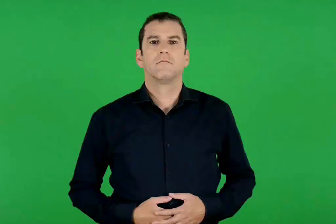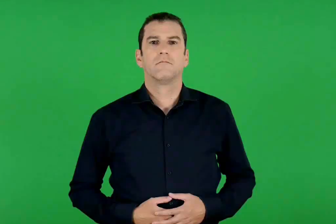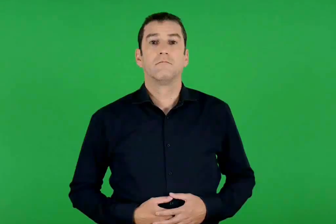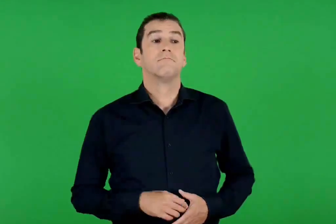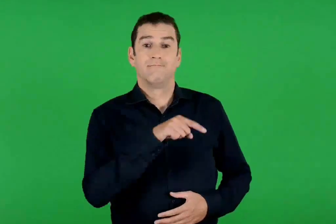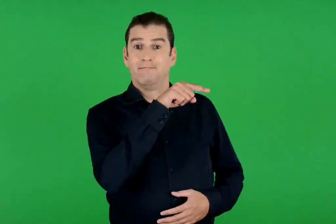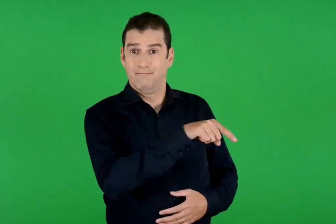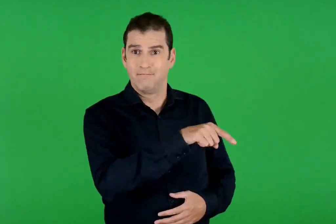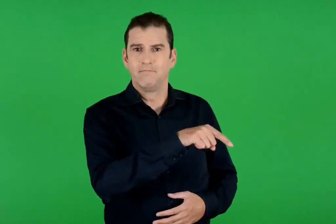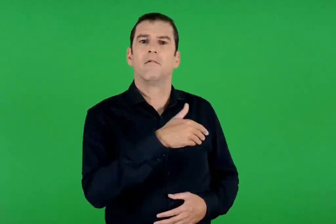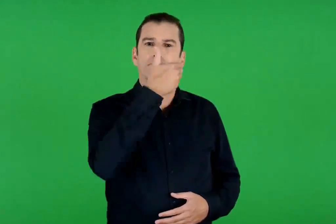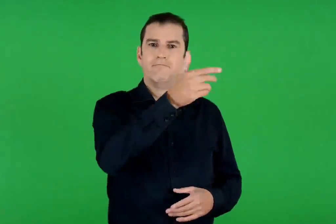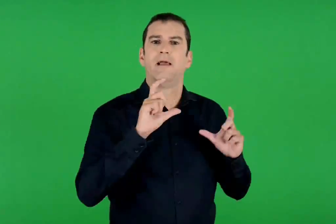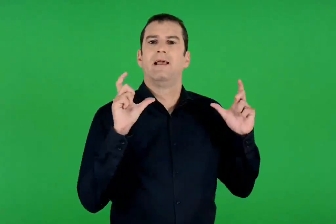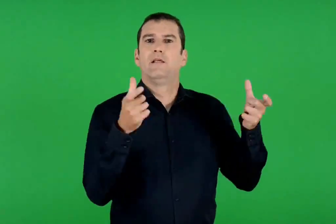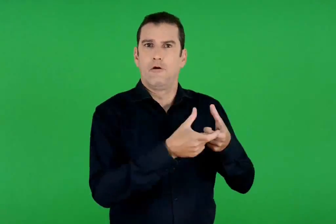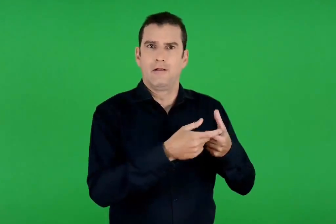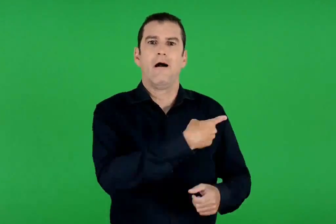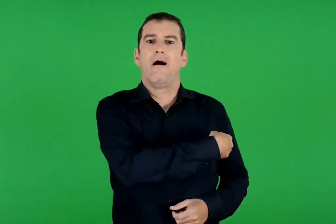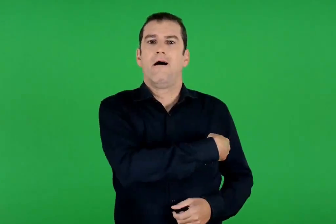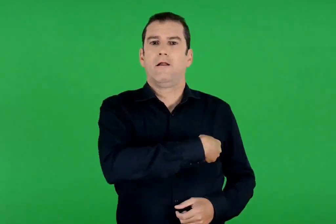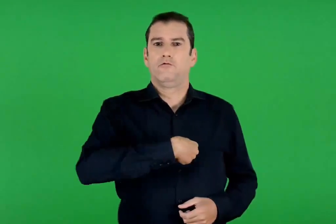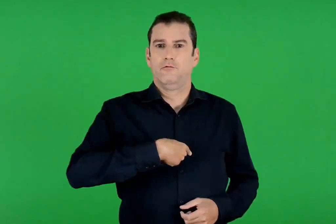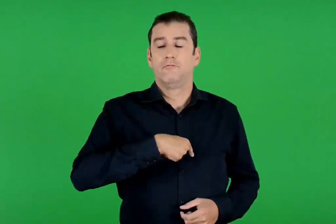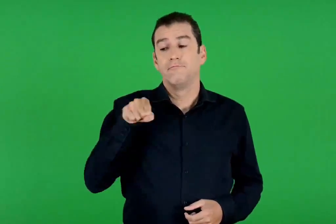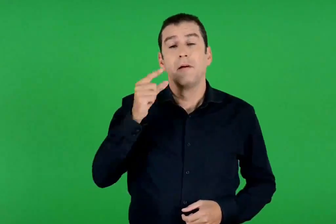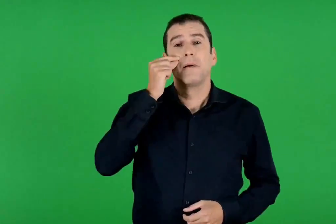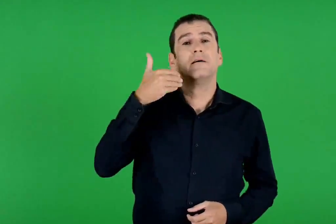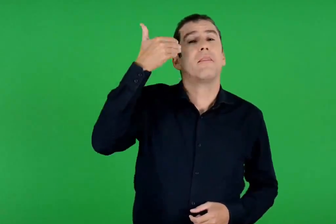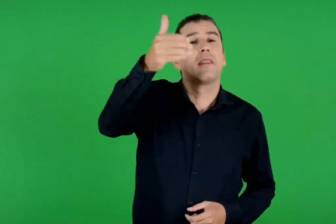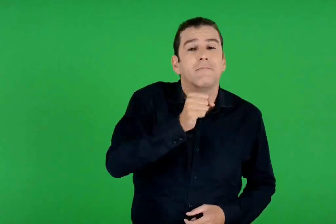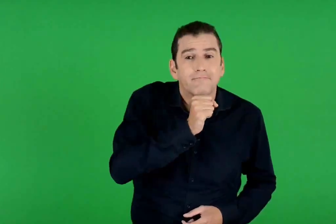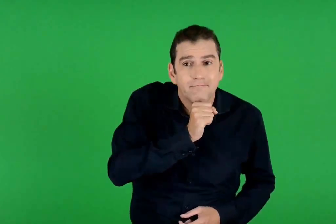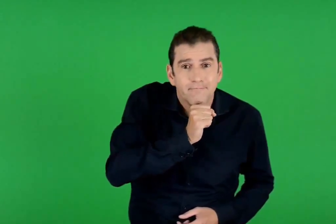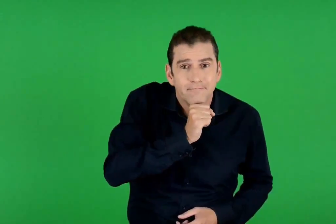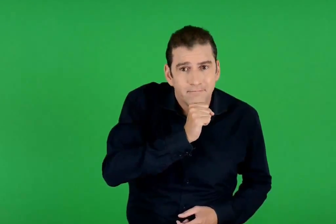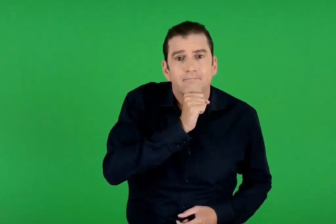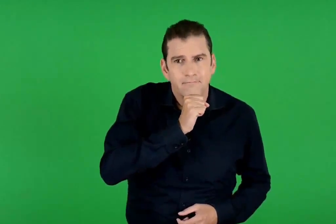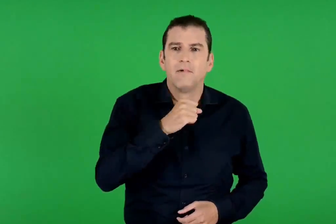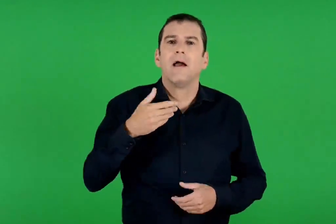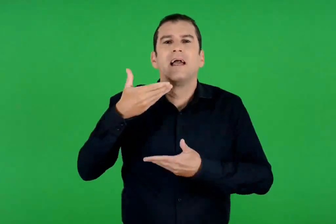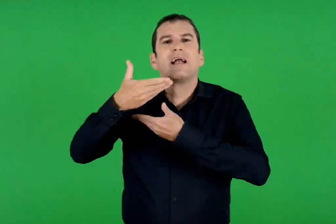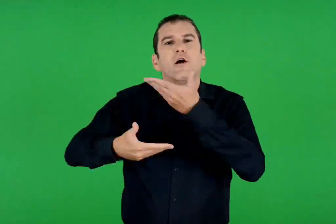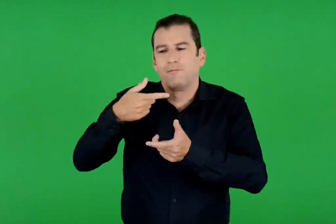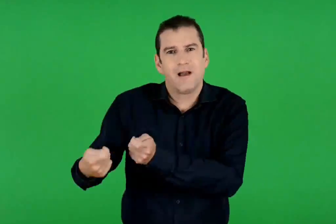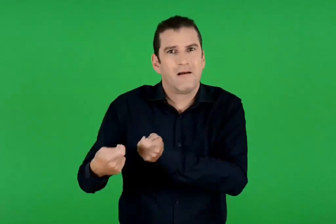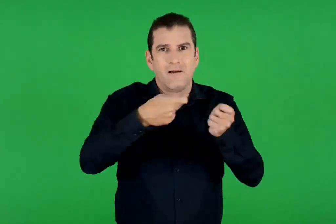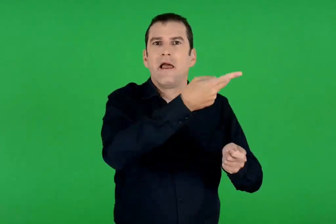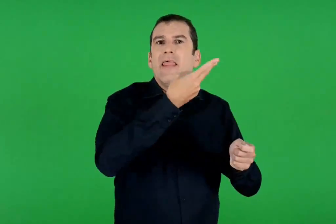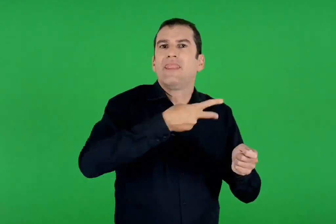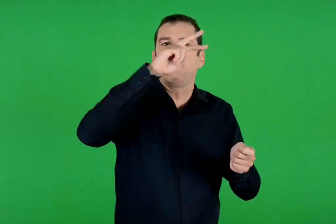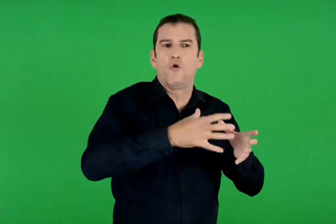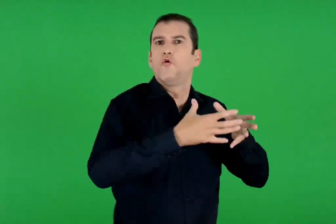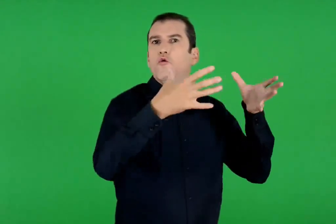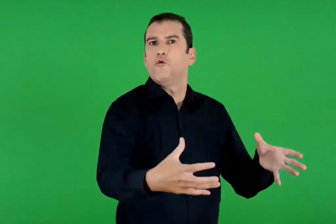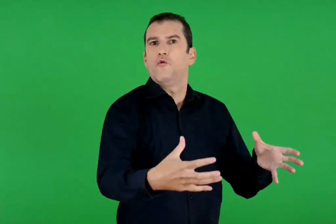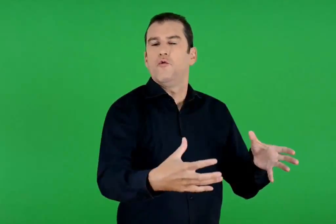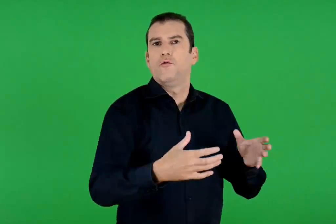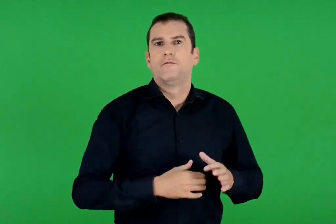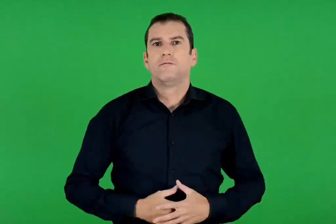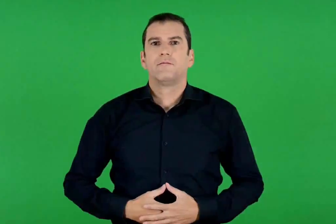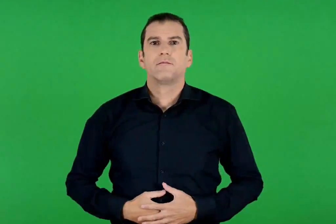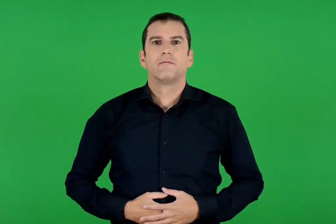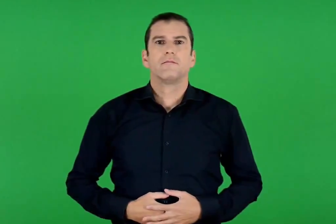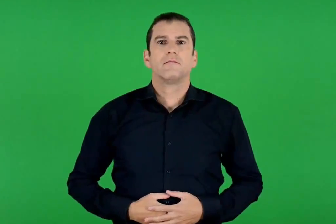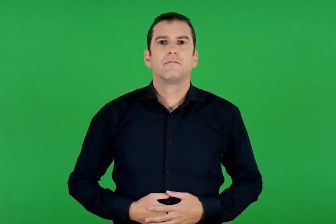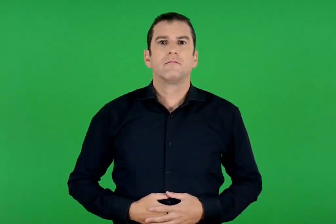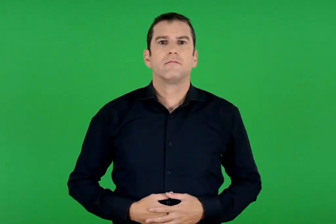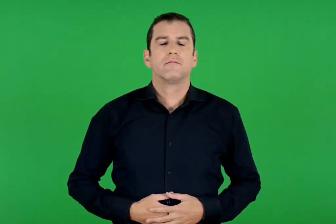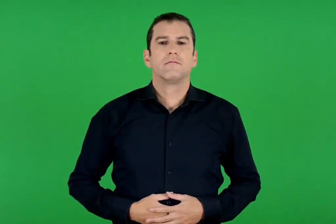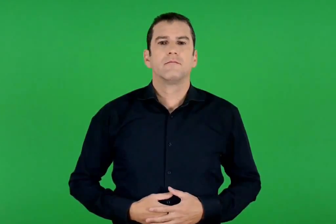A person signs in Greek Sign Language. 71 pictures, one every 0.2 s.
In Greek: γινόταν ο αρχηγός της οικογένειας , όταν πια θα ήταν γέρος ο πατέρας και έπαιρνε διπλό μερίδιο από την πατρική κληρονομιά
